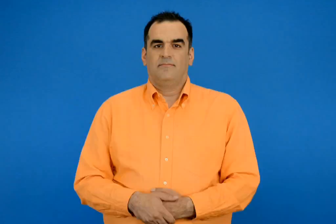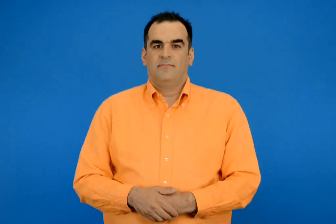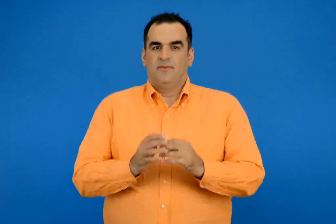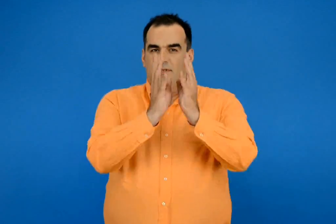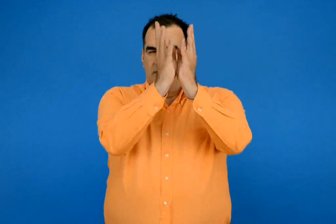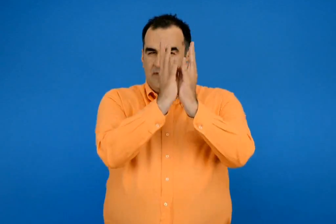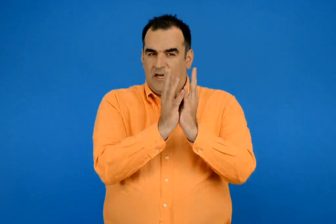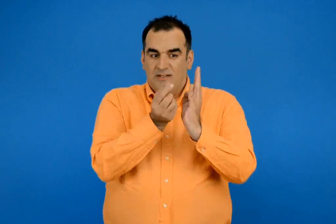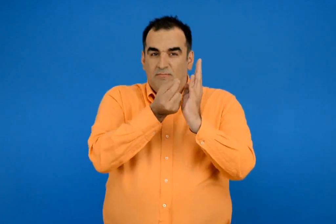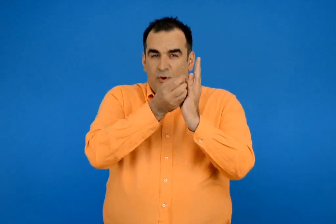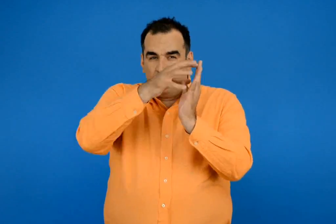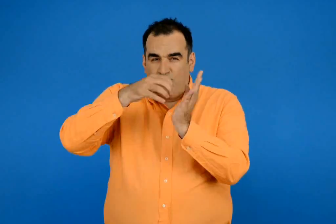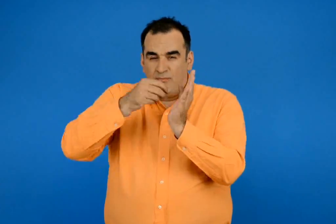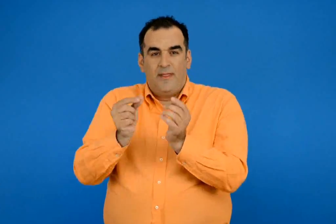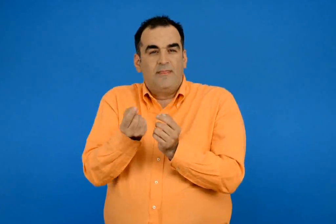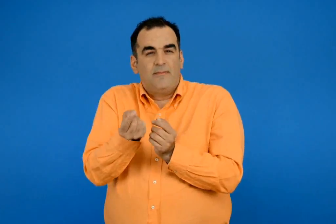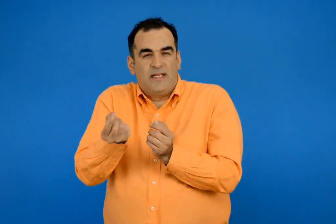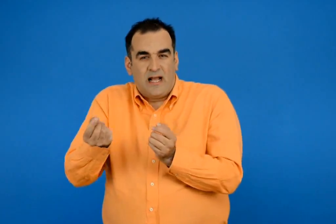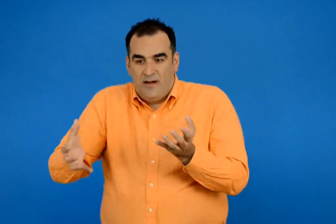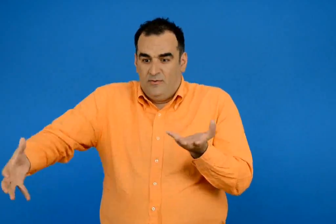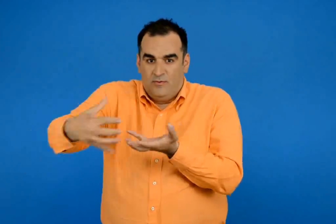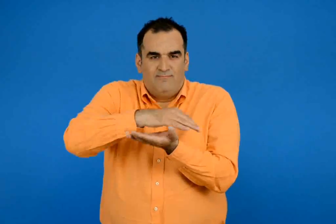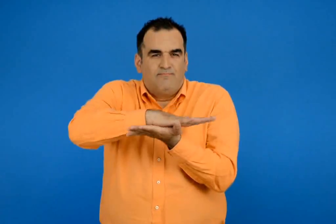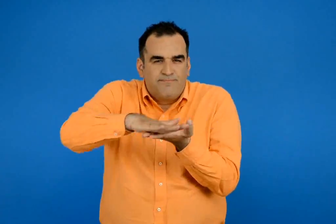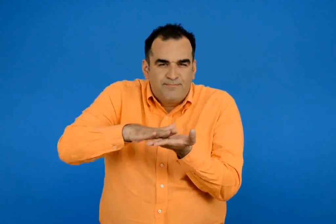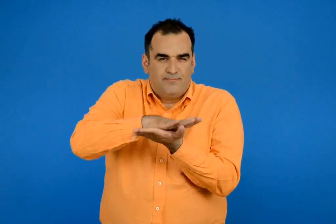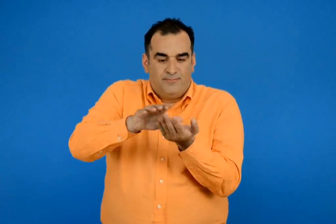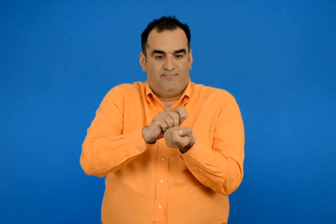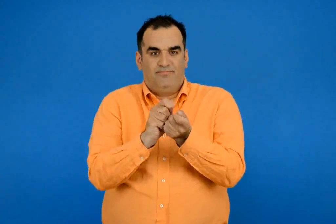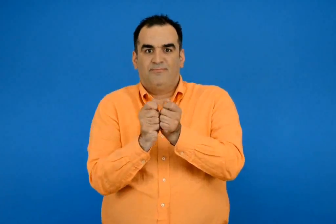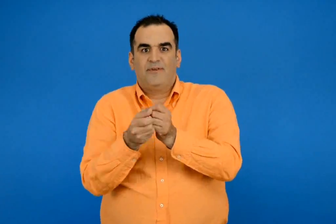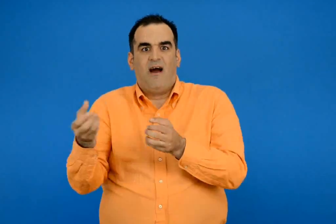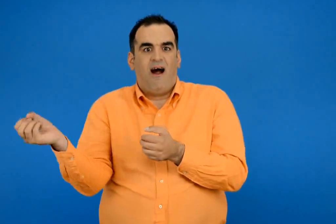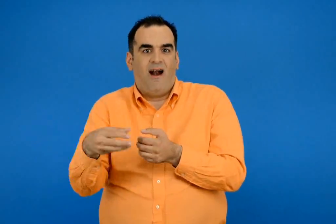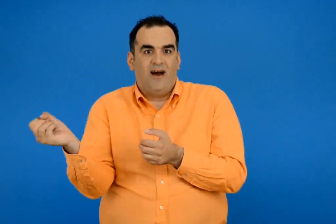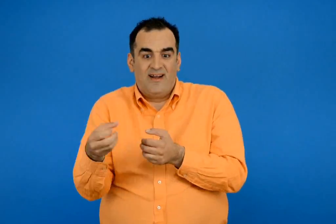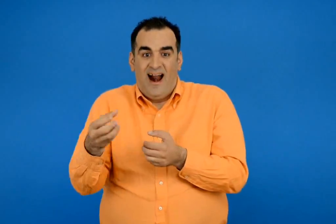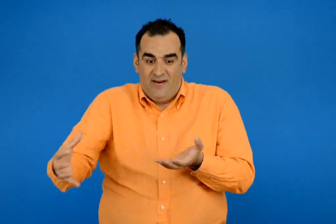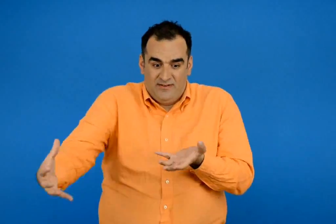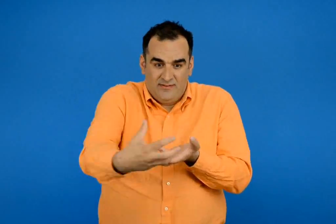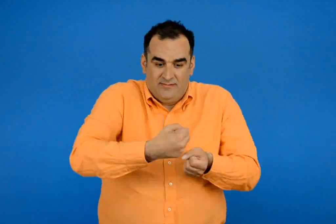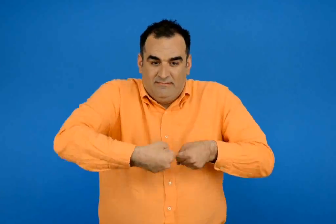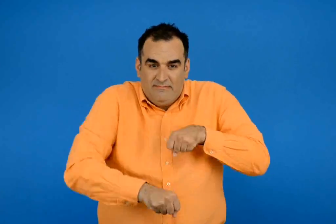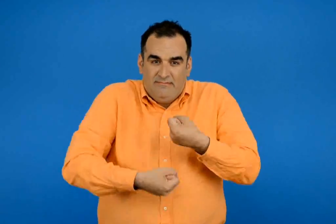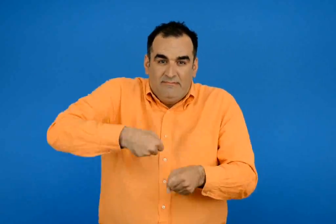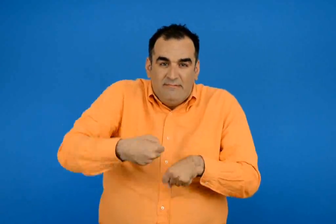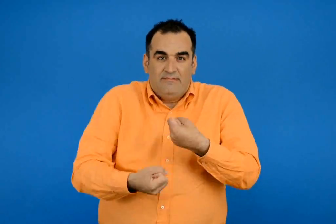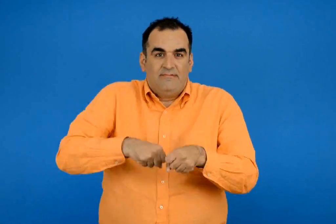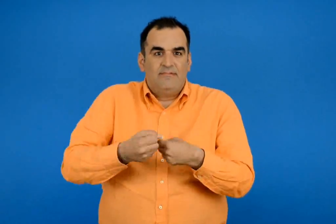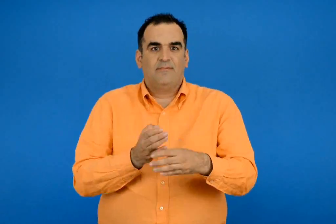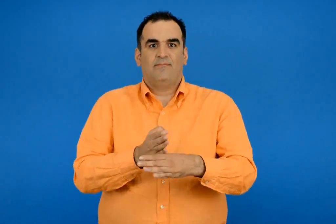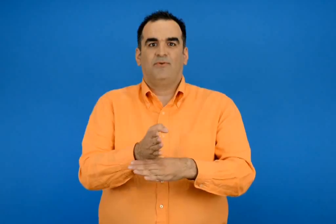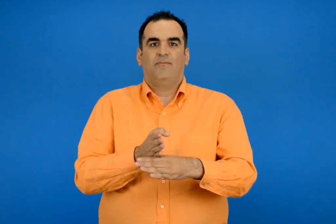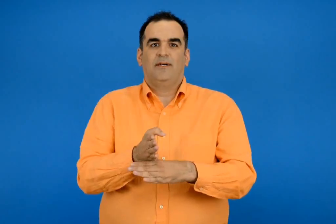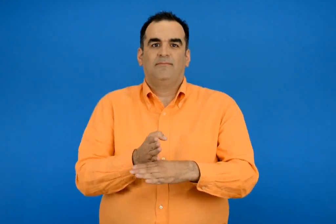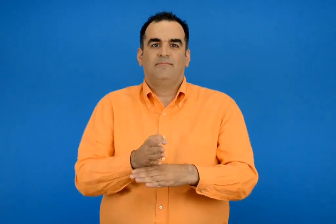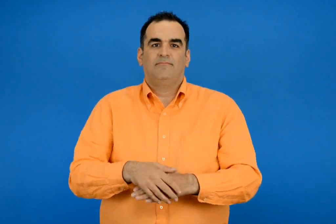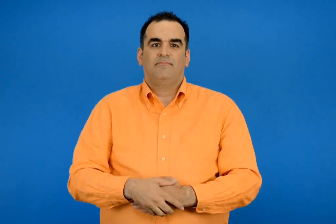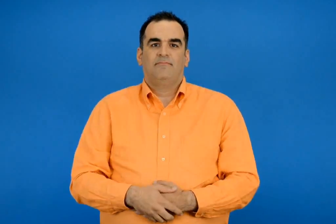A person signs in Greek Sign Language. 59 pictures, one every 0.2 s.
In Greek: τους σπόρους του σιταριού και άλλων δημητριακών τους αλέθουμε και κάνουμε αλεύρι με αυτό φτιάχνουμε το ψωμί
